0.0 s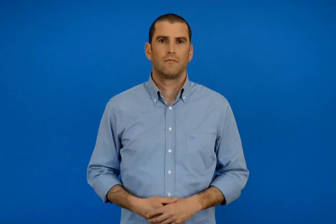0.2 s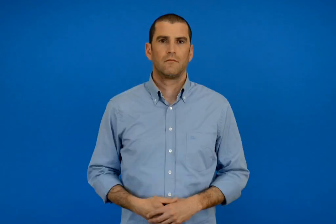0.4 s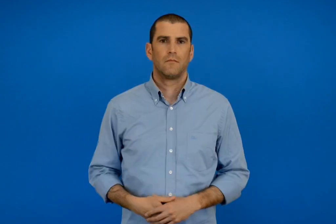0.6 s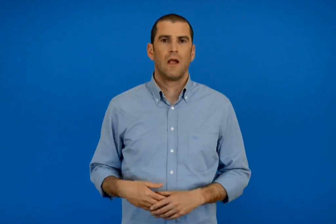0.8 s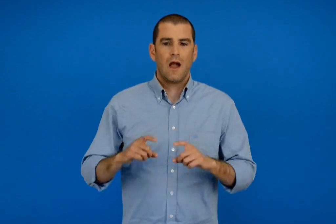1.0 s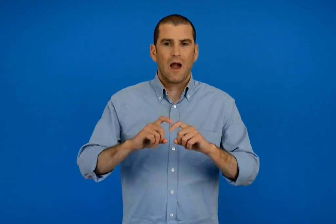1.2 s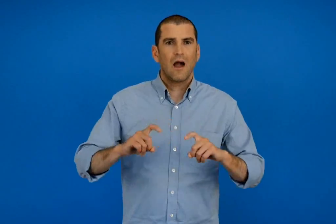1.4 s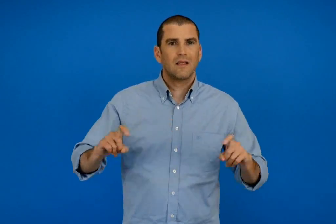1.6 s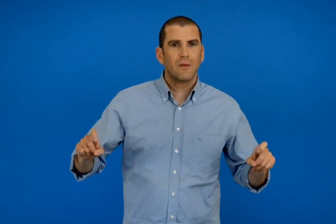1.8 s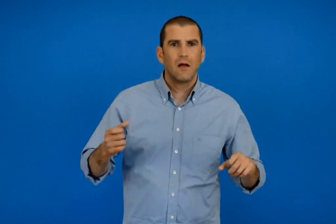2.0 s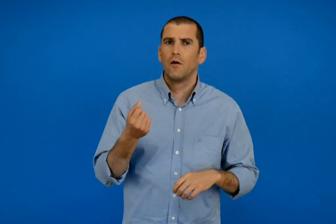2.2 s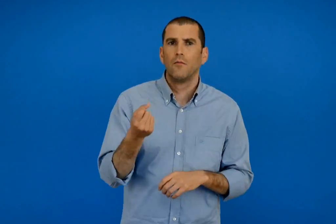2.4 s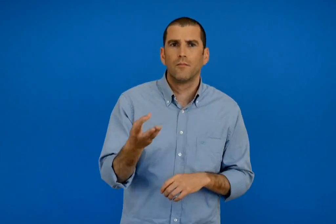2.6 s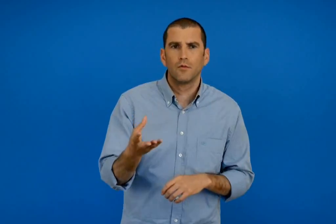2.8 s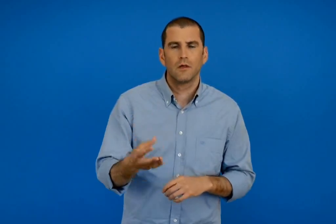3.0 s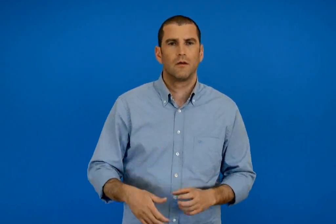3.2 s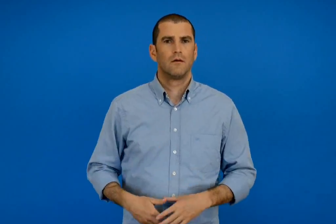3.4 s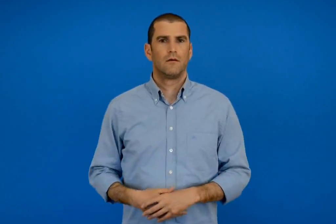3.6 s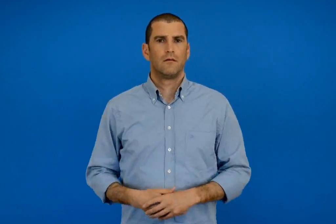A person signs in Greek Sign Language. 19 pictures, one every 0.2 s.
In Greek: ποσά αντικείμενα ;
